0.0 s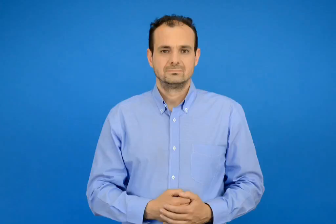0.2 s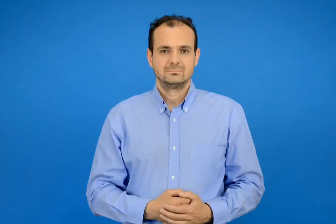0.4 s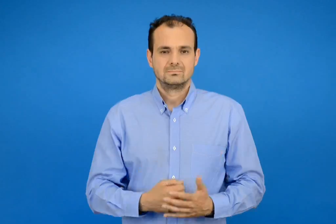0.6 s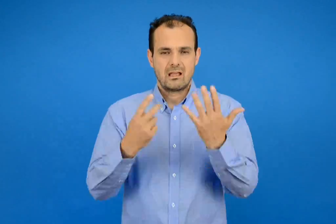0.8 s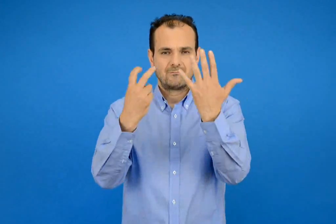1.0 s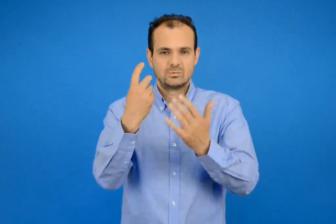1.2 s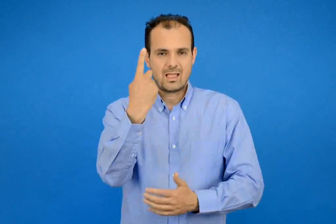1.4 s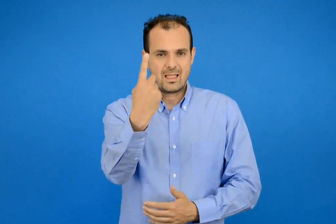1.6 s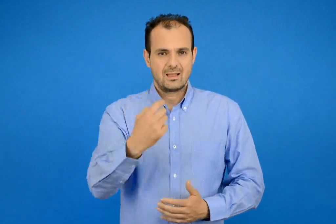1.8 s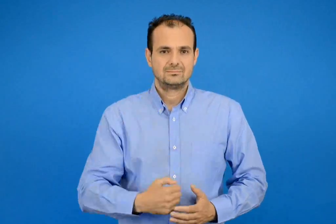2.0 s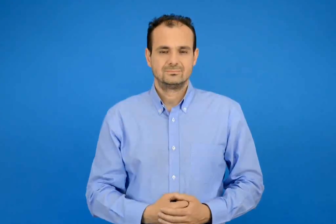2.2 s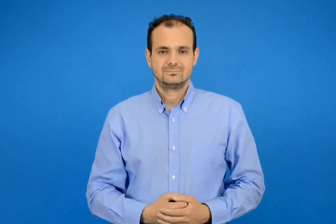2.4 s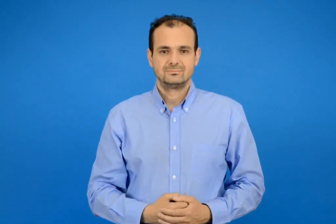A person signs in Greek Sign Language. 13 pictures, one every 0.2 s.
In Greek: εβδομήντα ένα
